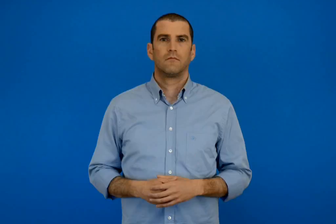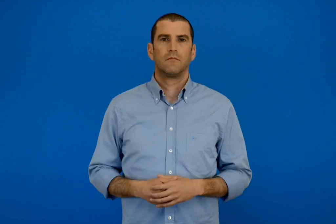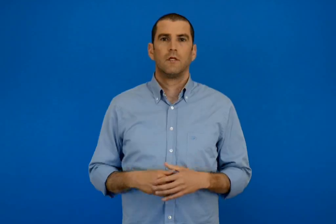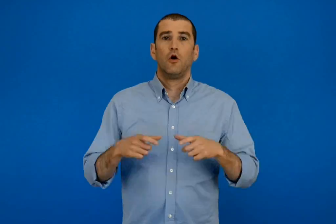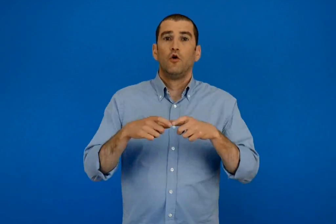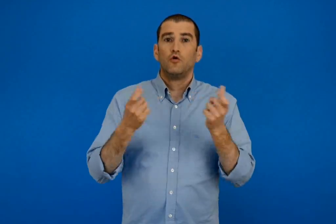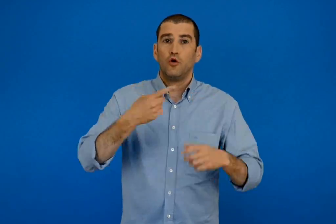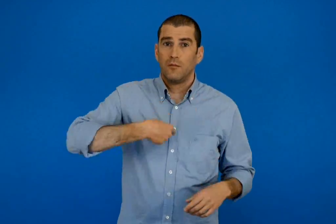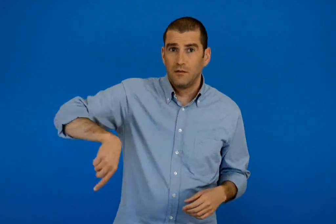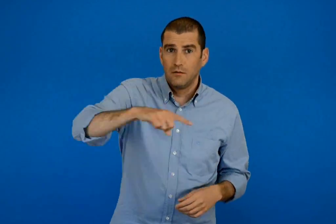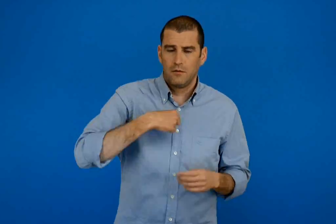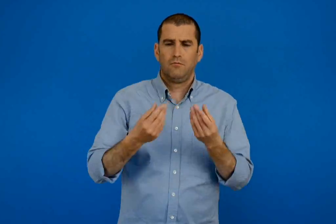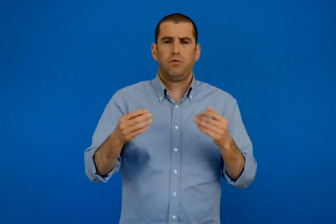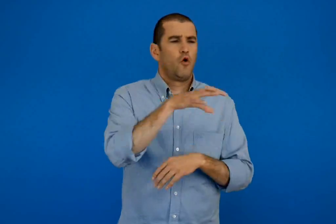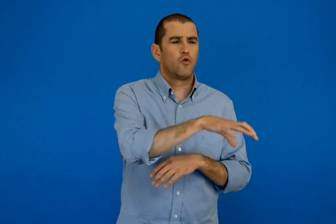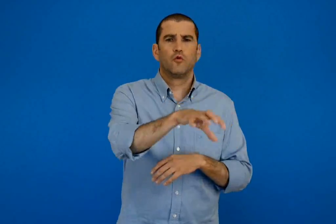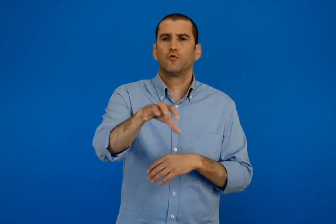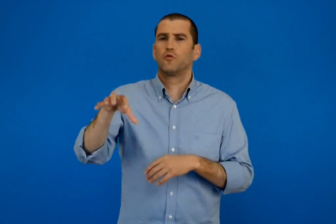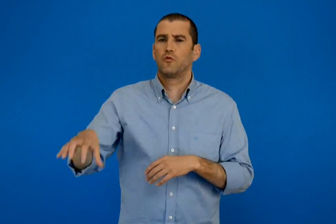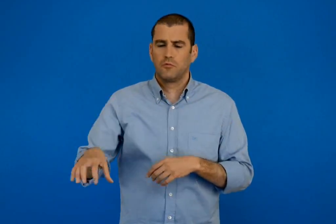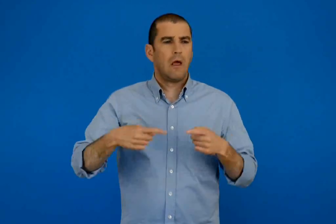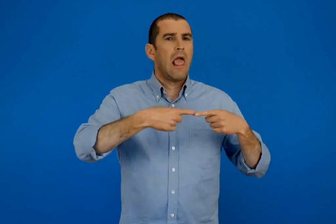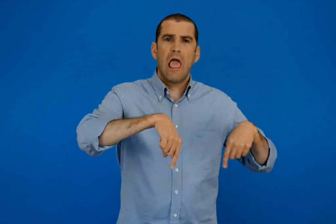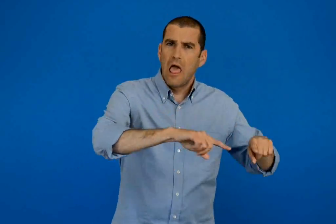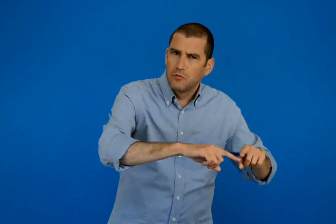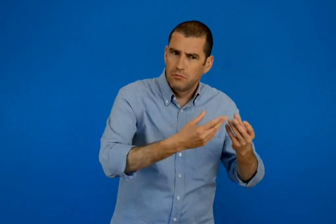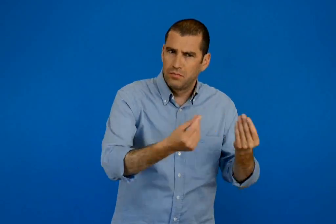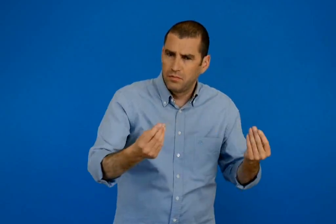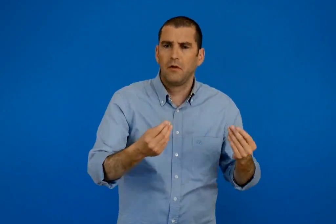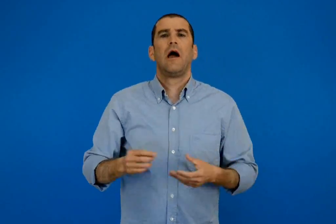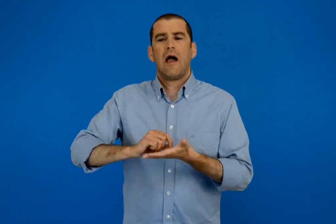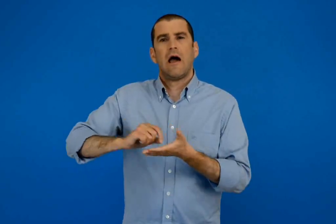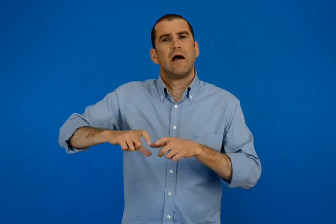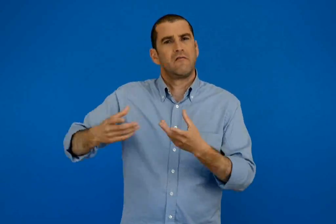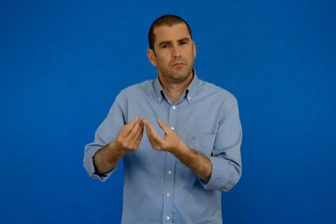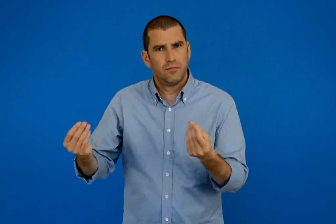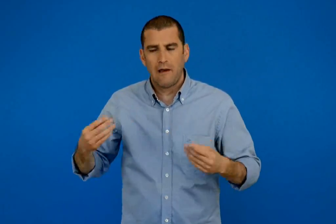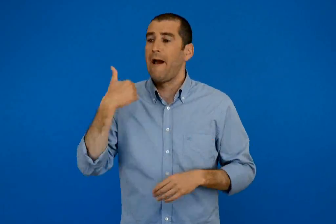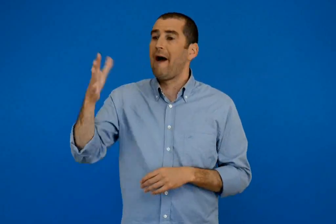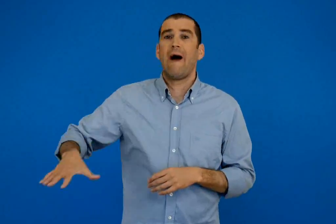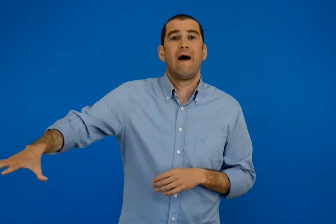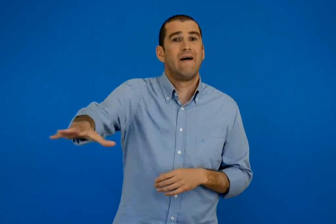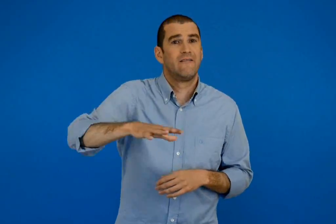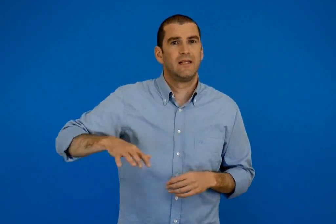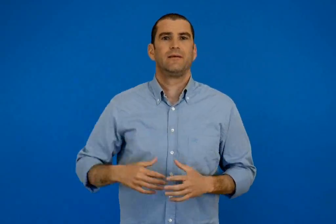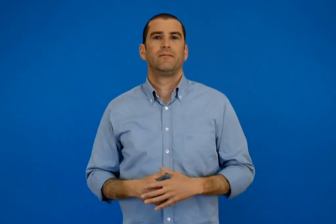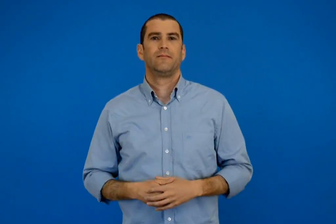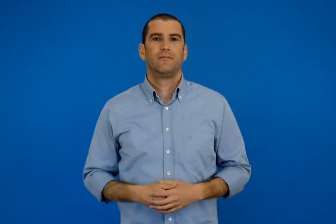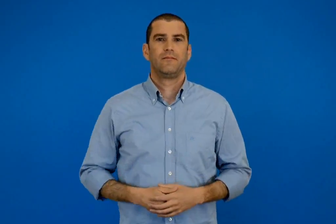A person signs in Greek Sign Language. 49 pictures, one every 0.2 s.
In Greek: το σχολείο μας έχει πολλούς χώρους έχει αίθουσες γραφεία αυλή
